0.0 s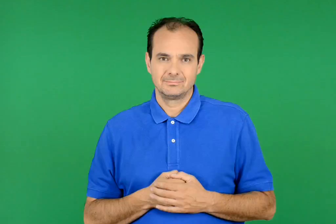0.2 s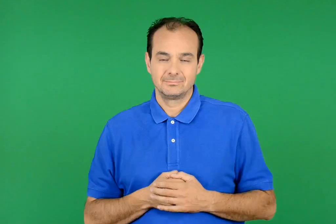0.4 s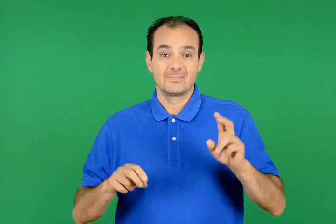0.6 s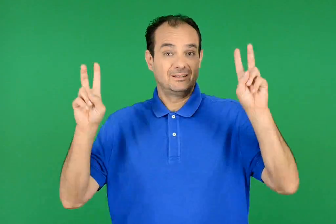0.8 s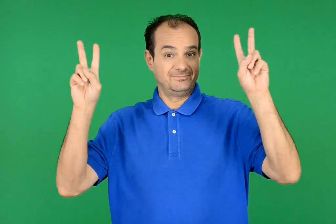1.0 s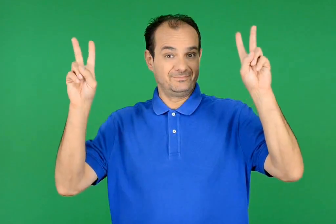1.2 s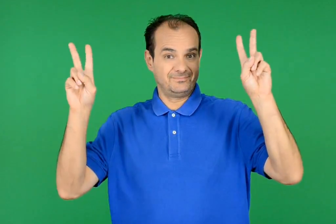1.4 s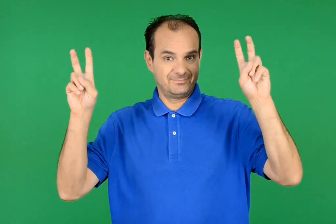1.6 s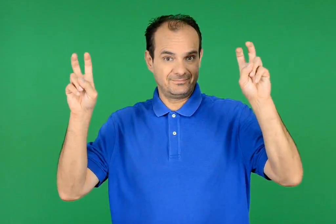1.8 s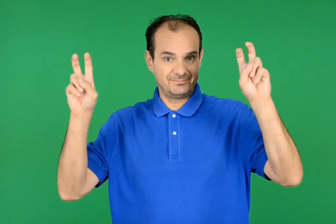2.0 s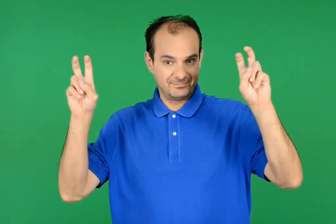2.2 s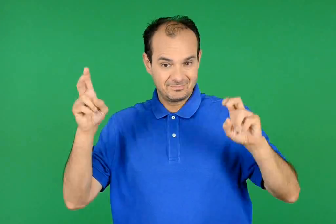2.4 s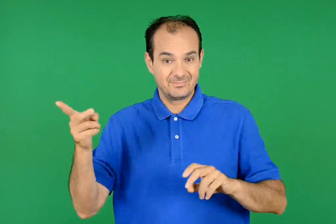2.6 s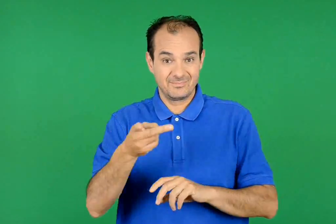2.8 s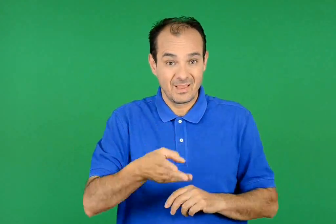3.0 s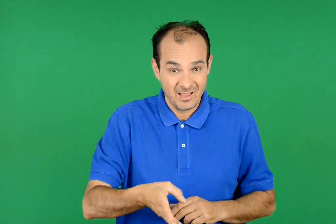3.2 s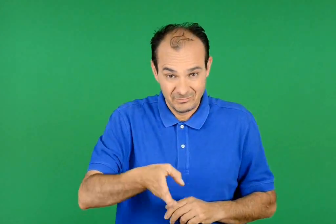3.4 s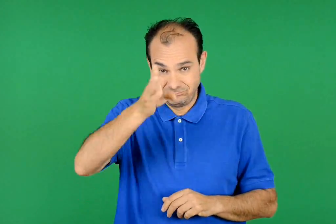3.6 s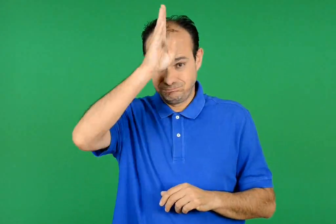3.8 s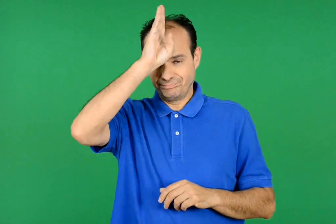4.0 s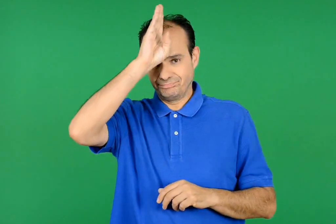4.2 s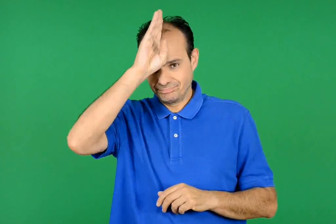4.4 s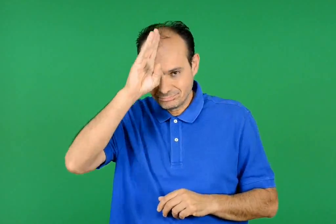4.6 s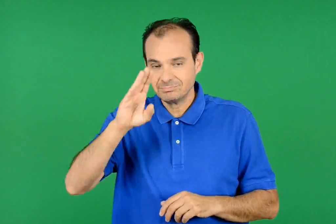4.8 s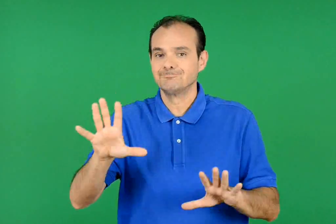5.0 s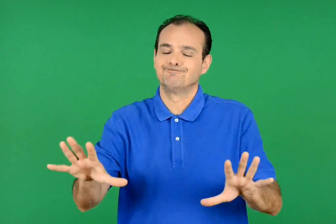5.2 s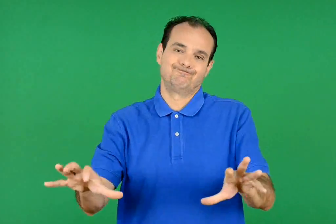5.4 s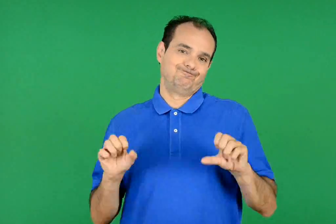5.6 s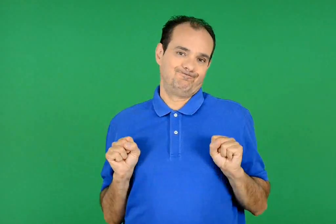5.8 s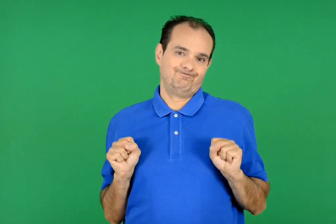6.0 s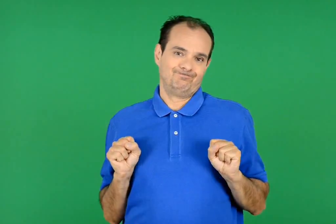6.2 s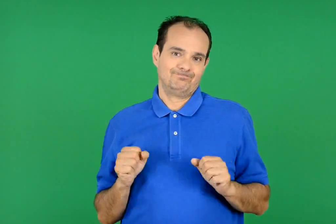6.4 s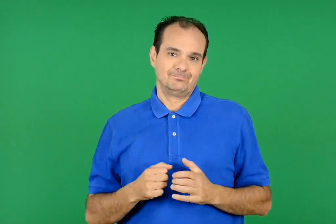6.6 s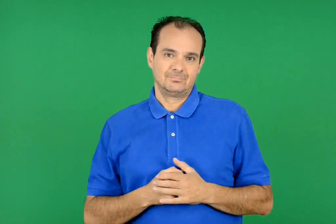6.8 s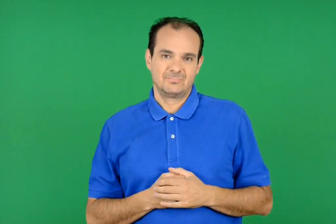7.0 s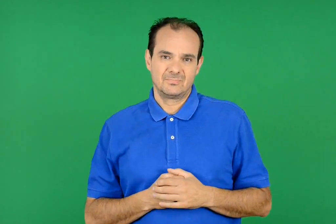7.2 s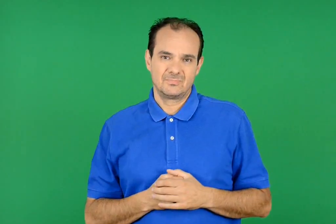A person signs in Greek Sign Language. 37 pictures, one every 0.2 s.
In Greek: το πάθημα θα τους γίνει μάθημα
